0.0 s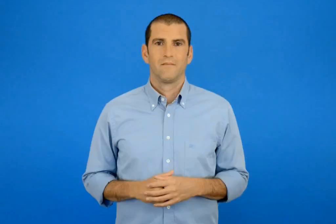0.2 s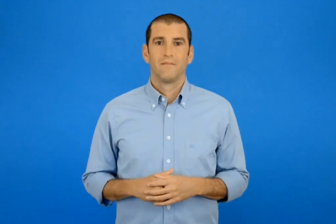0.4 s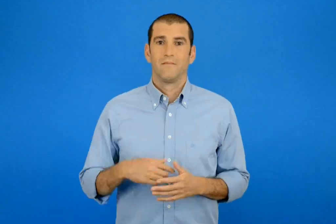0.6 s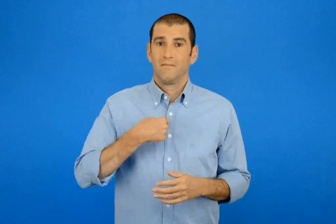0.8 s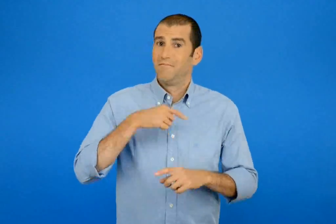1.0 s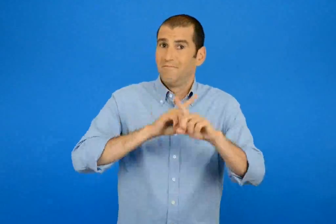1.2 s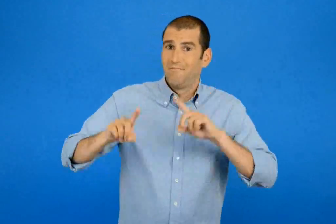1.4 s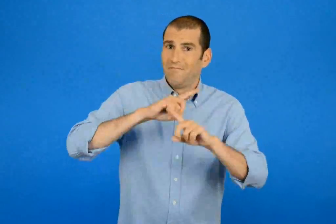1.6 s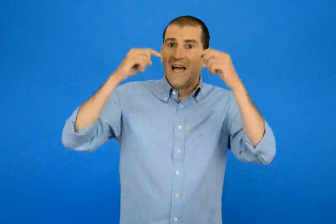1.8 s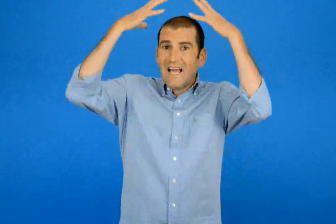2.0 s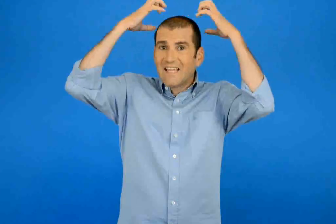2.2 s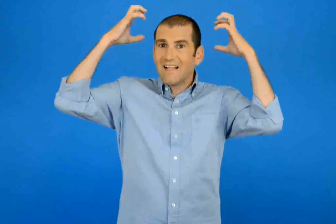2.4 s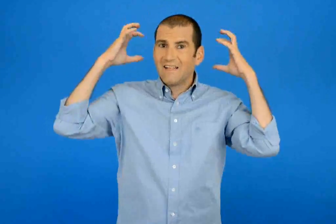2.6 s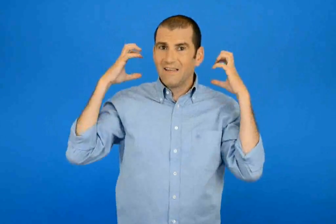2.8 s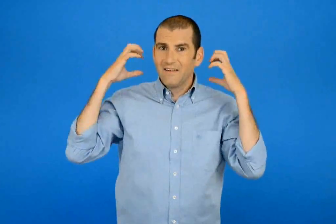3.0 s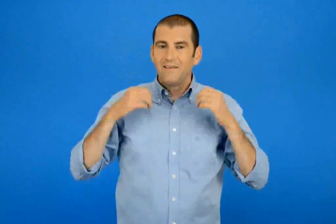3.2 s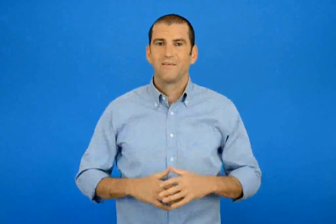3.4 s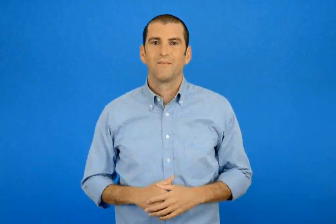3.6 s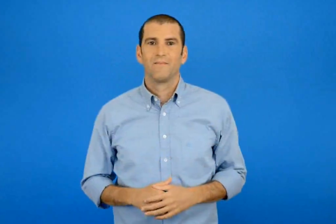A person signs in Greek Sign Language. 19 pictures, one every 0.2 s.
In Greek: εγώ είμαι η γαλήνη
